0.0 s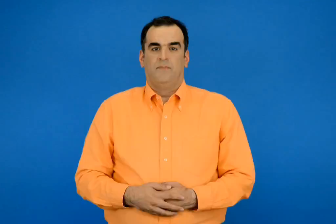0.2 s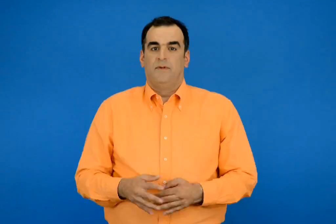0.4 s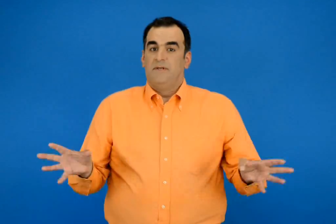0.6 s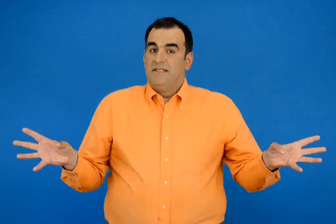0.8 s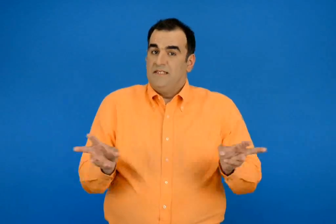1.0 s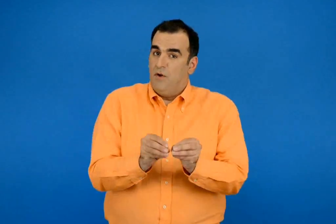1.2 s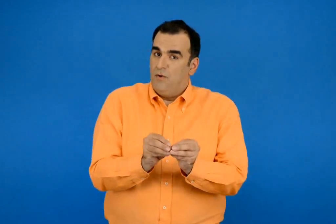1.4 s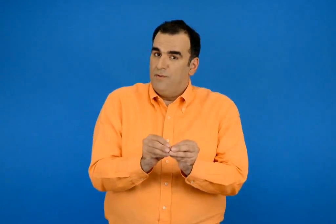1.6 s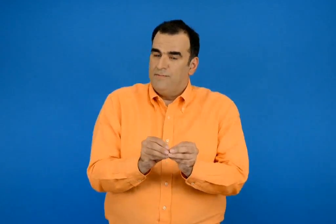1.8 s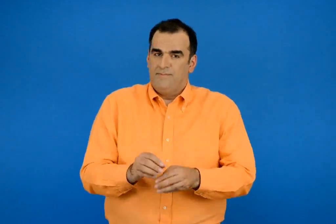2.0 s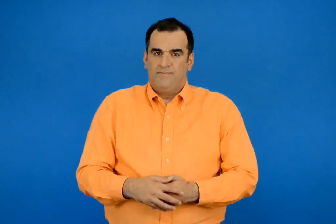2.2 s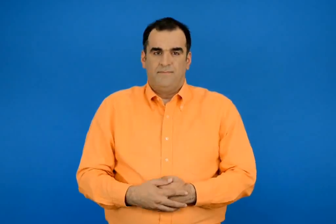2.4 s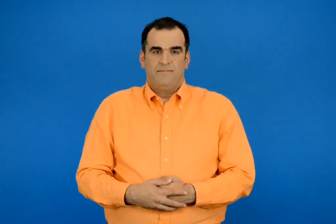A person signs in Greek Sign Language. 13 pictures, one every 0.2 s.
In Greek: σύνολο
